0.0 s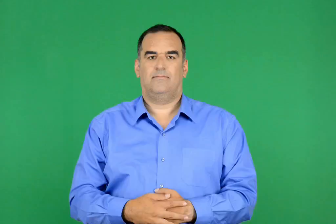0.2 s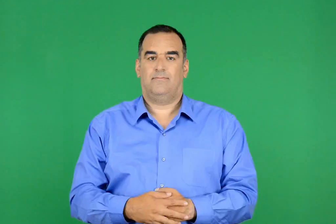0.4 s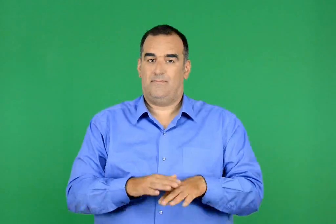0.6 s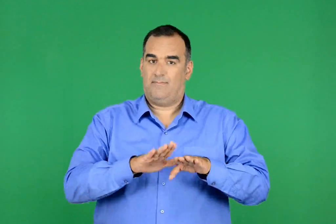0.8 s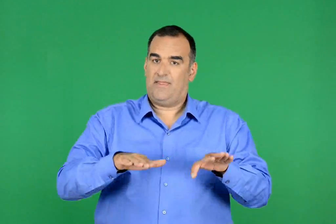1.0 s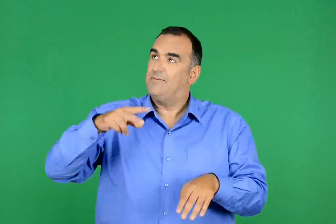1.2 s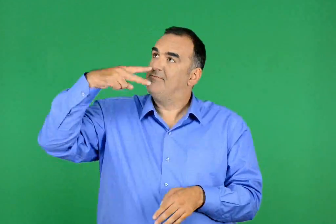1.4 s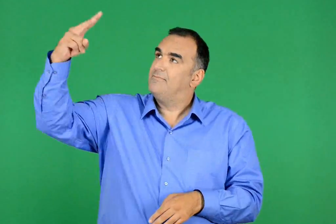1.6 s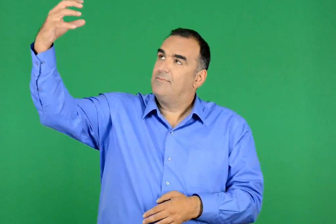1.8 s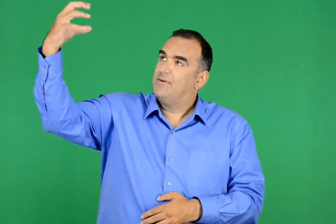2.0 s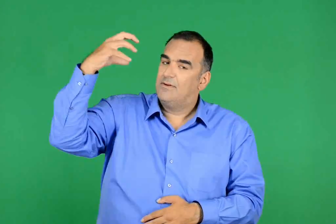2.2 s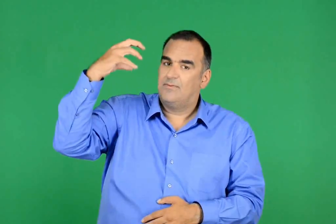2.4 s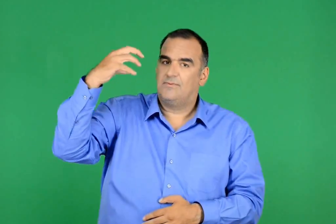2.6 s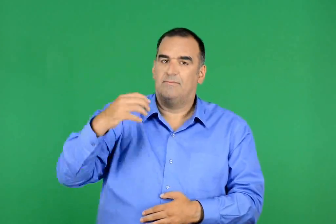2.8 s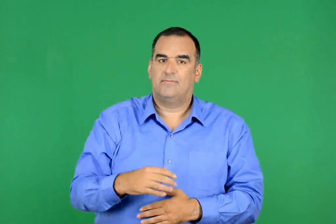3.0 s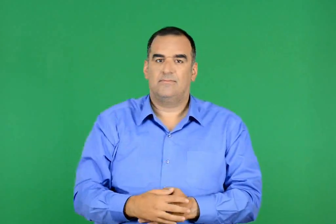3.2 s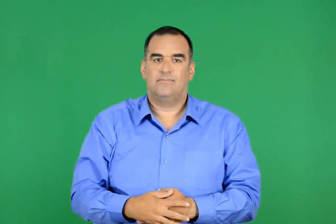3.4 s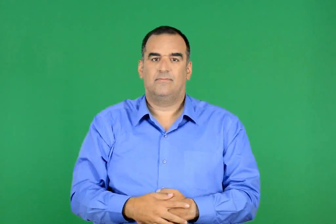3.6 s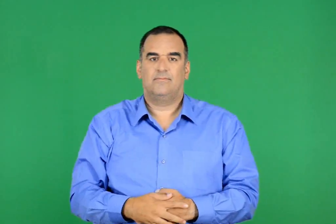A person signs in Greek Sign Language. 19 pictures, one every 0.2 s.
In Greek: τα παιδιά του ήλιου
